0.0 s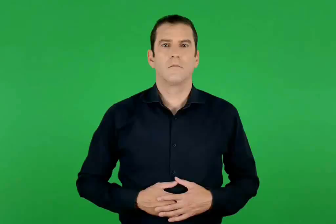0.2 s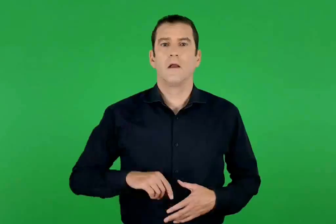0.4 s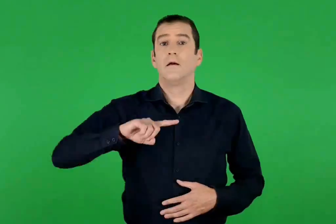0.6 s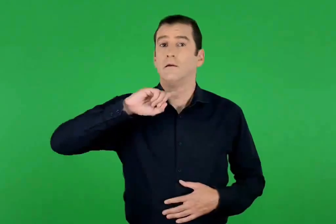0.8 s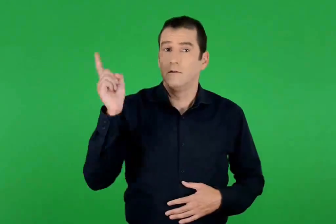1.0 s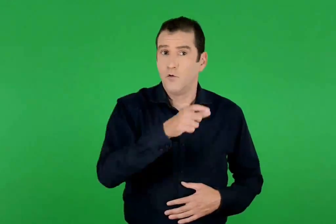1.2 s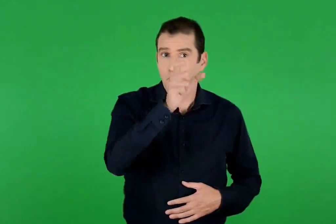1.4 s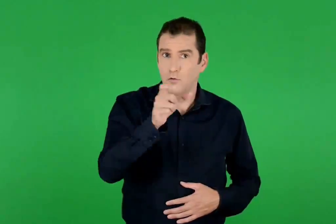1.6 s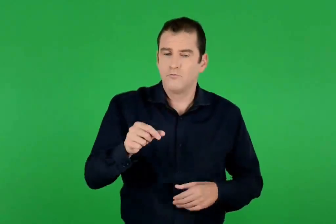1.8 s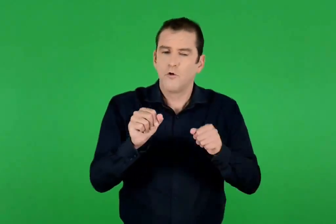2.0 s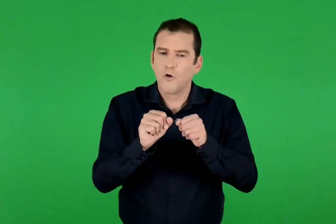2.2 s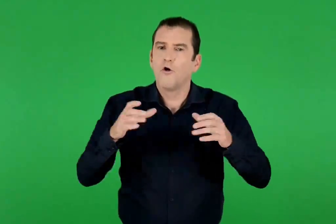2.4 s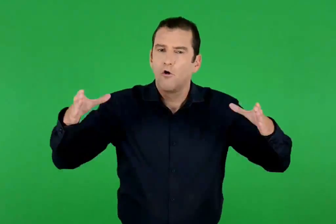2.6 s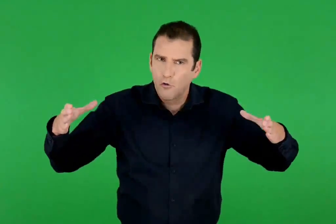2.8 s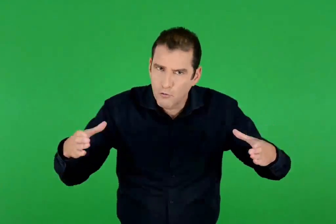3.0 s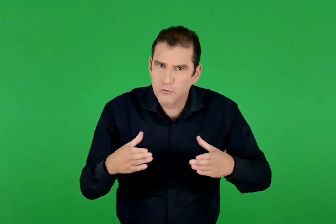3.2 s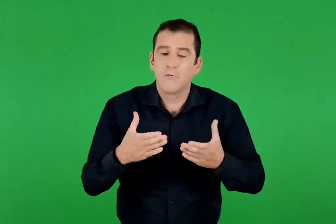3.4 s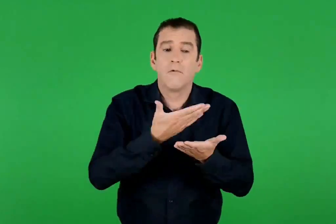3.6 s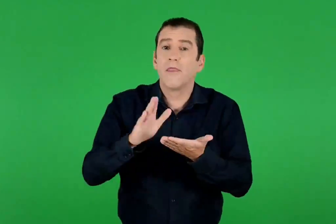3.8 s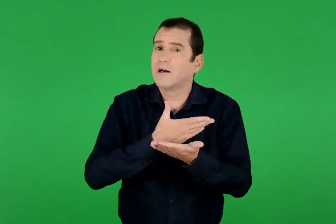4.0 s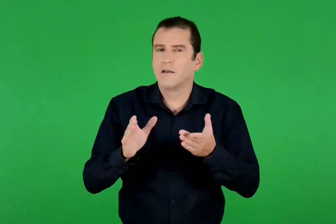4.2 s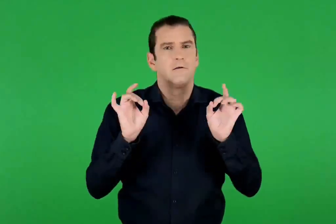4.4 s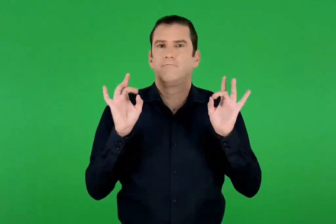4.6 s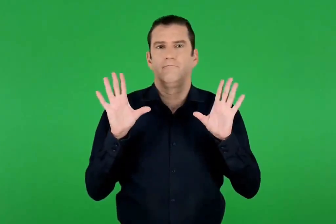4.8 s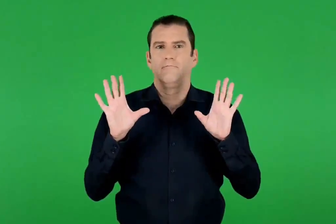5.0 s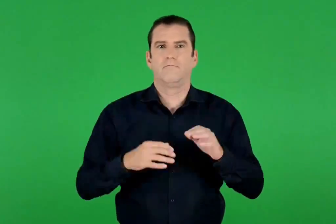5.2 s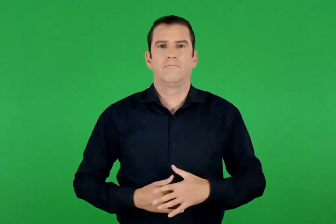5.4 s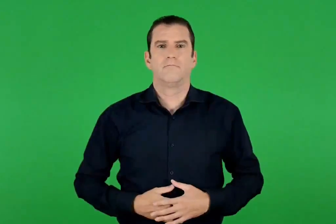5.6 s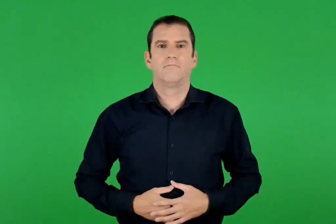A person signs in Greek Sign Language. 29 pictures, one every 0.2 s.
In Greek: κοντά σε όλους χωρίς διάκριση
